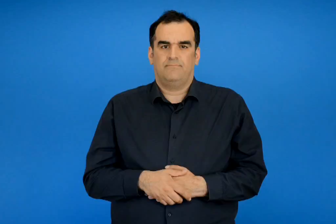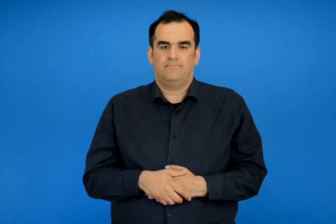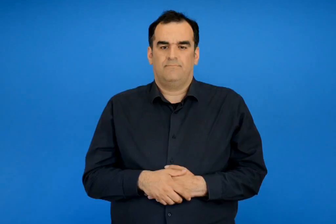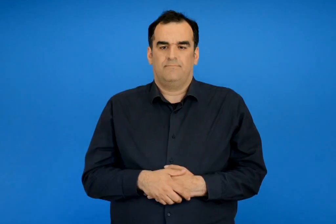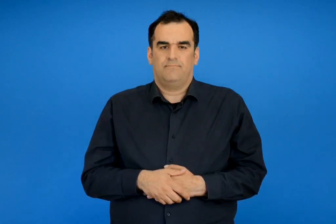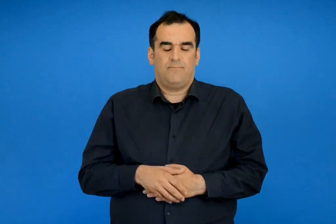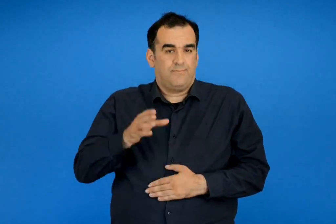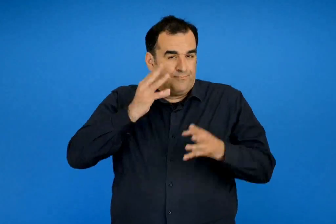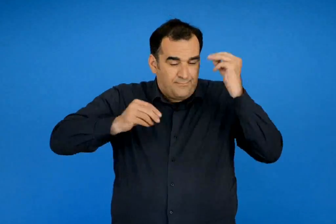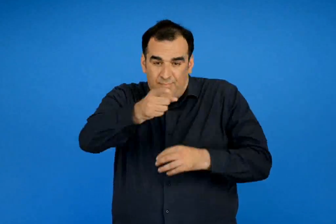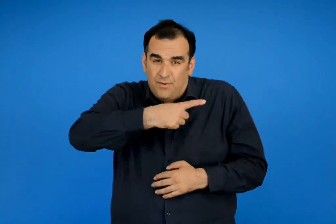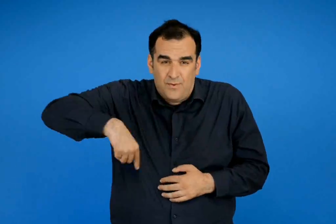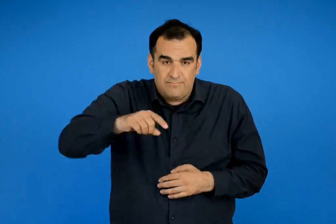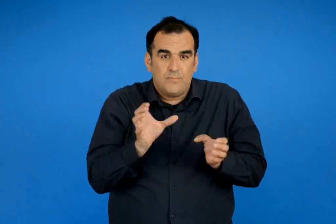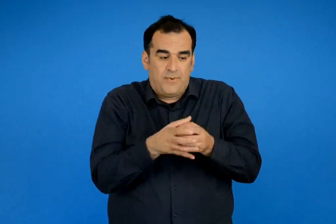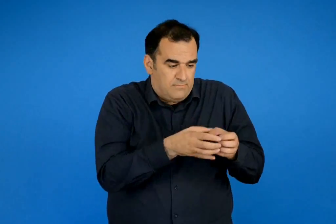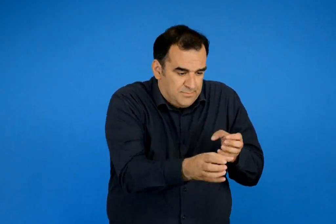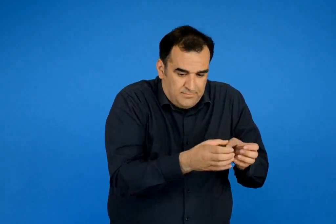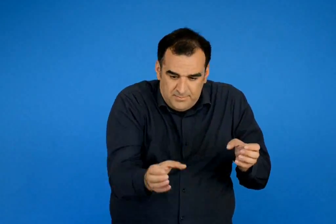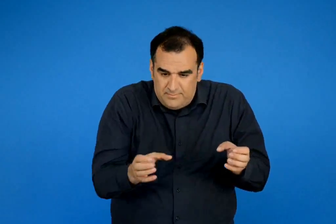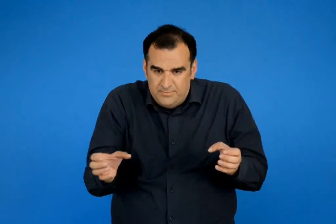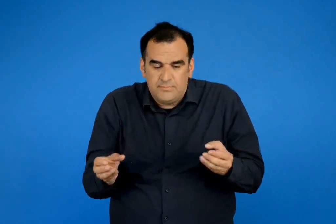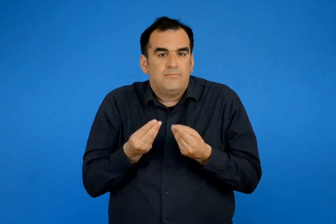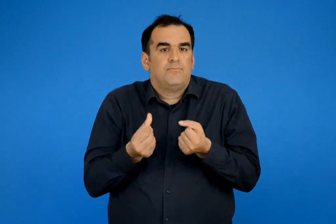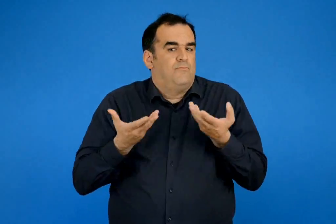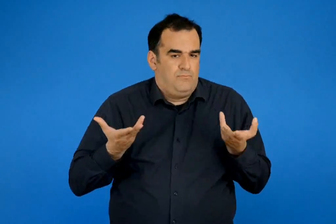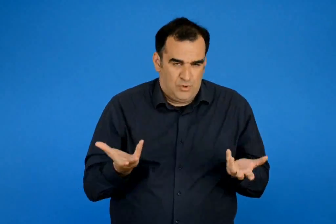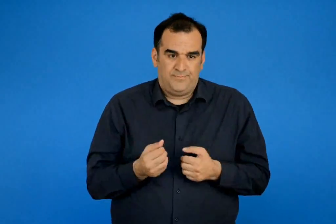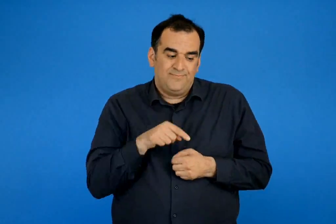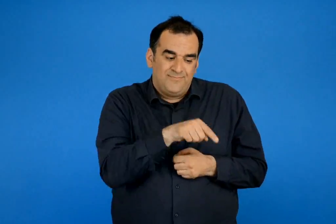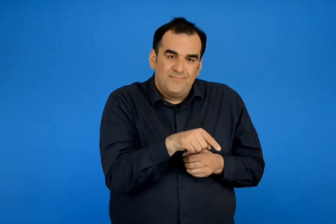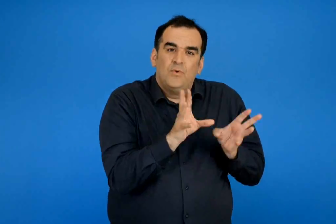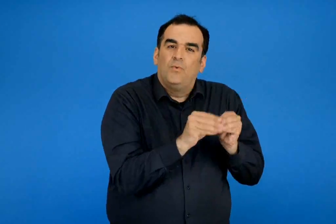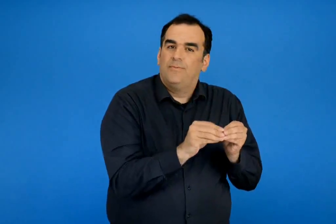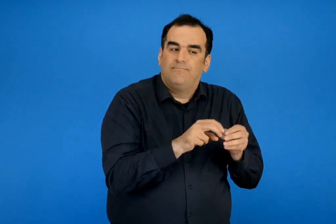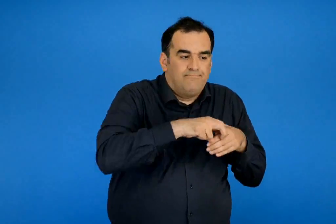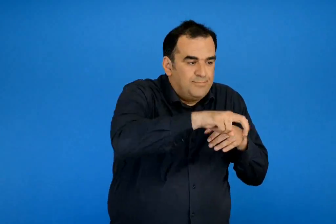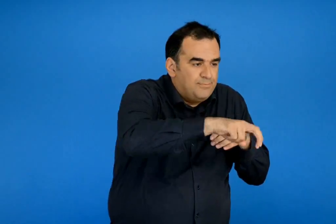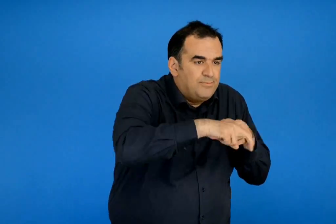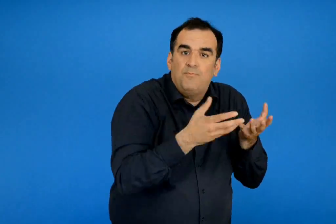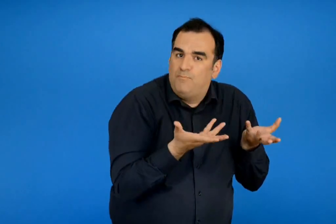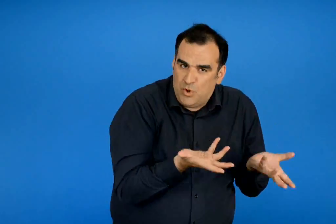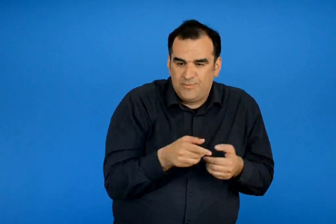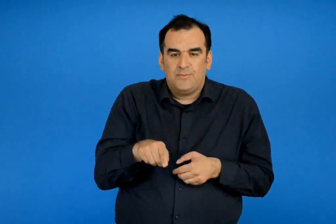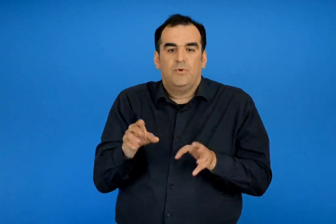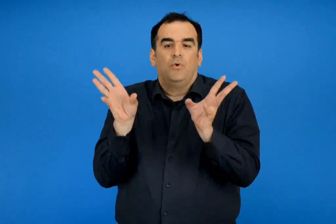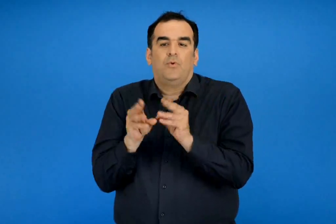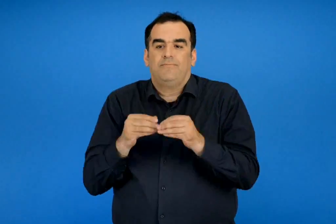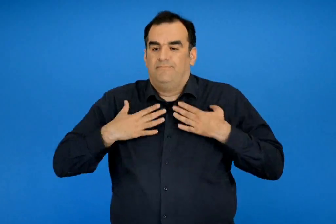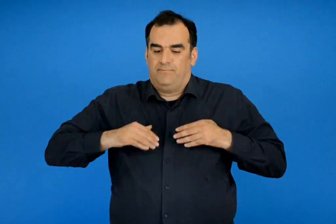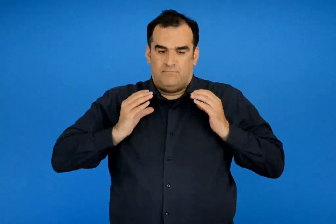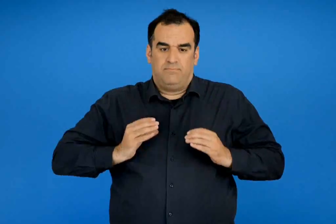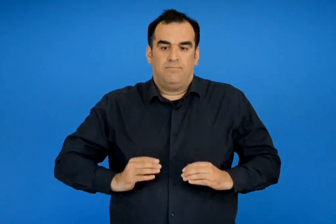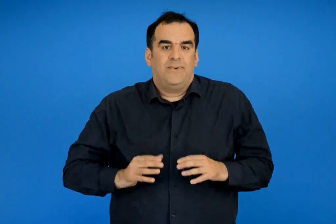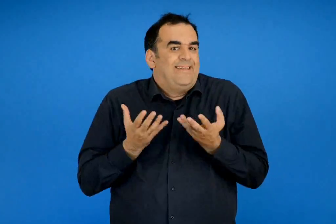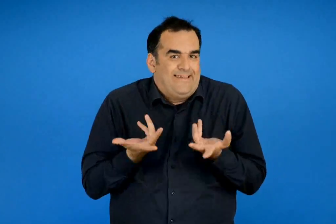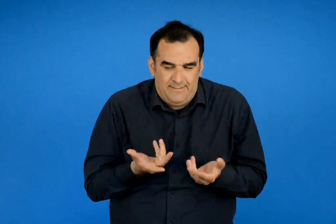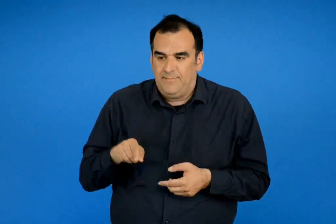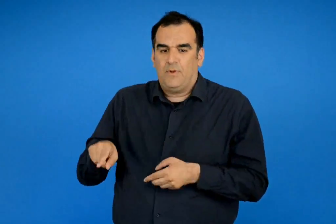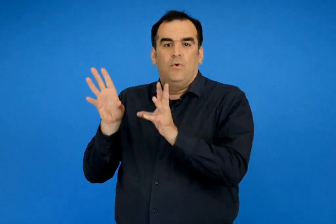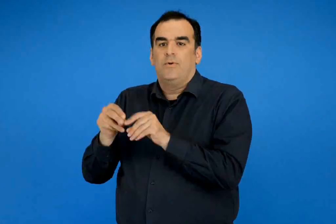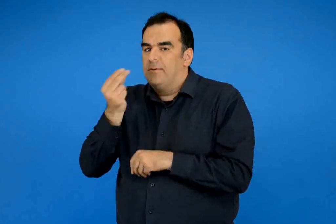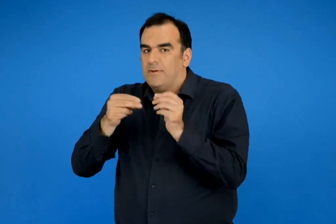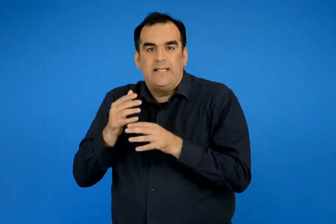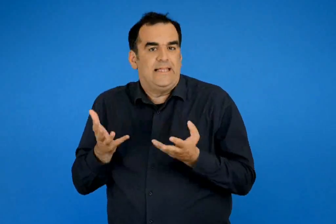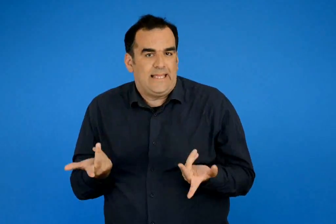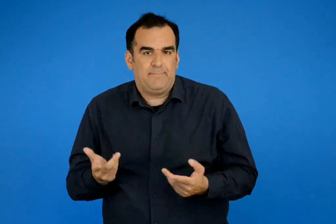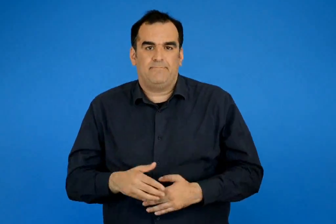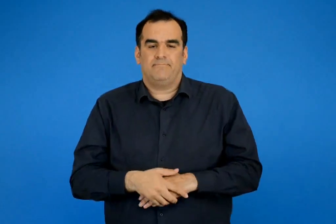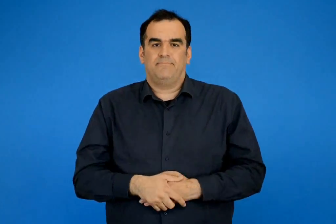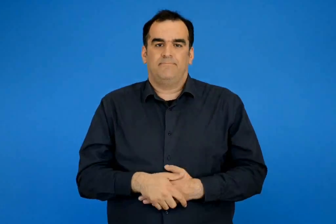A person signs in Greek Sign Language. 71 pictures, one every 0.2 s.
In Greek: θα μάθουμε να τα χωρίζουμε σε ομάδες ανάλογα με το πως μετακινούνται με τον τρόπο που καλύπτεται το σώμα τους και με το τι τρώνε
